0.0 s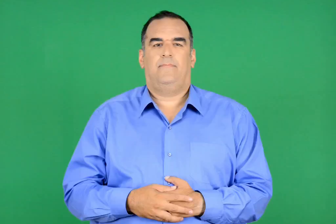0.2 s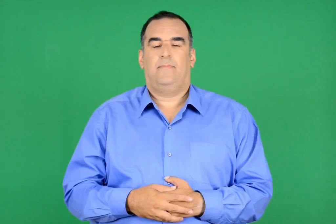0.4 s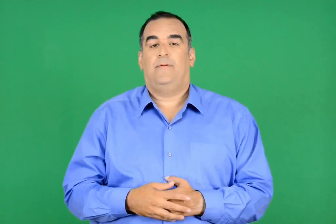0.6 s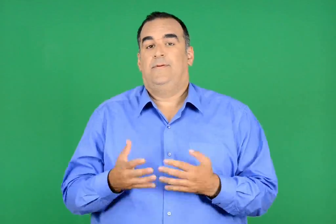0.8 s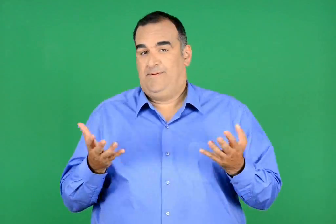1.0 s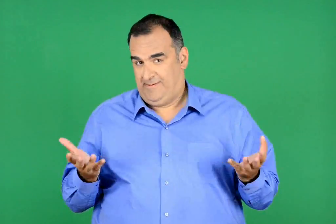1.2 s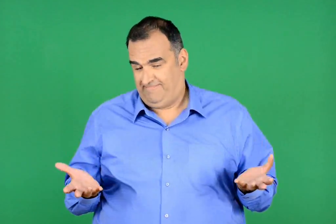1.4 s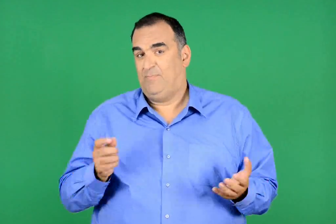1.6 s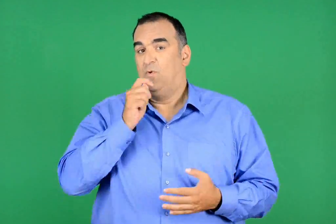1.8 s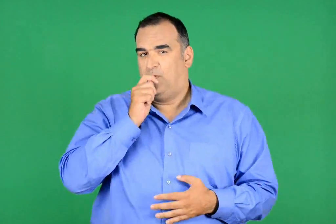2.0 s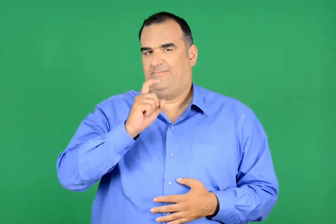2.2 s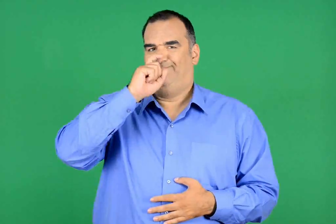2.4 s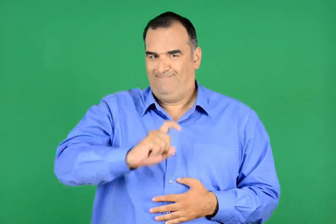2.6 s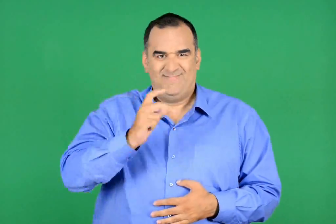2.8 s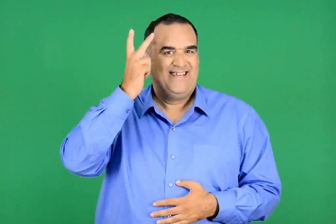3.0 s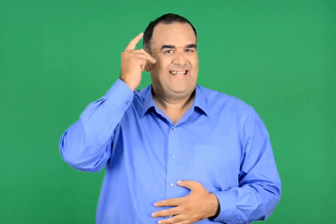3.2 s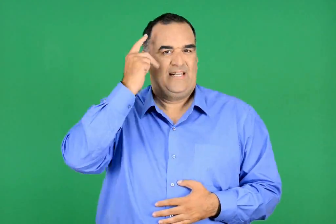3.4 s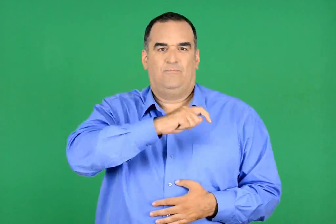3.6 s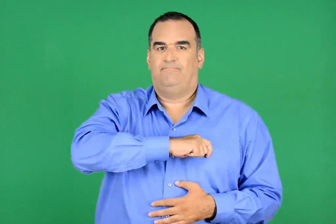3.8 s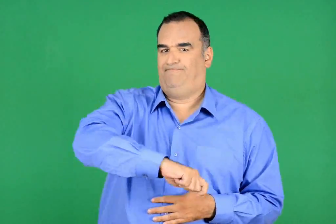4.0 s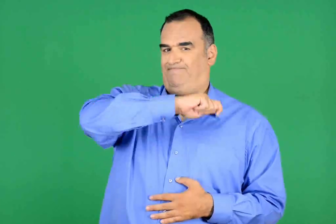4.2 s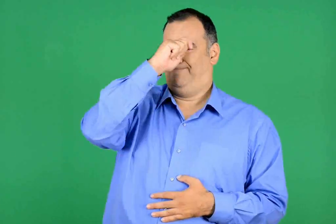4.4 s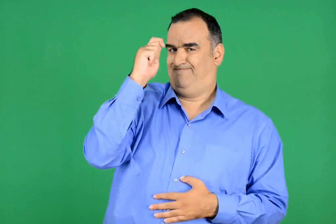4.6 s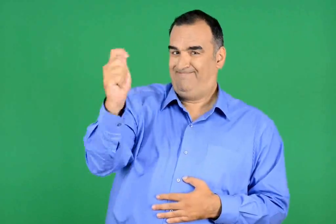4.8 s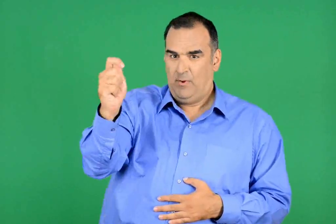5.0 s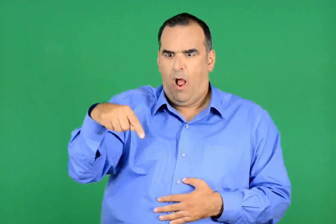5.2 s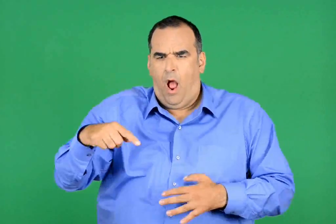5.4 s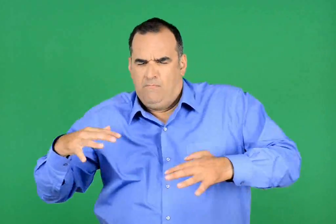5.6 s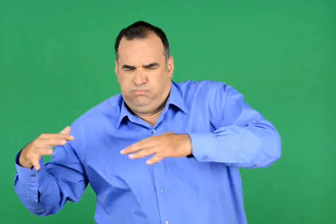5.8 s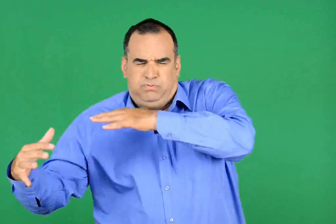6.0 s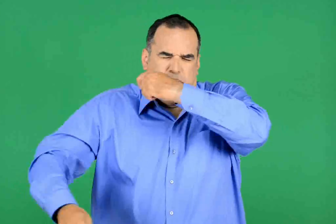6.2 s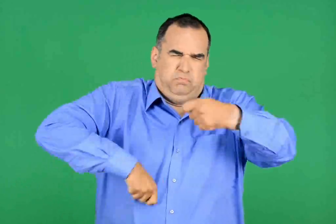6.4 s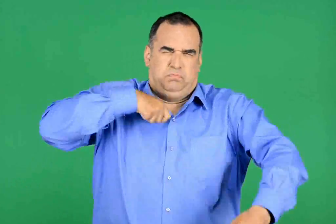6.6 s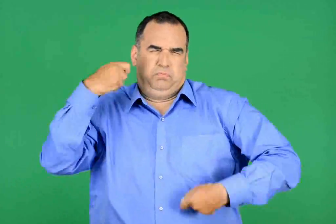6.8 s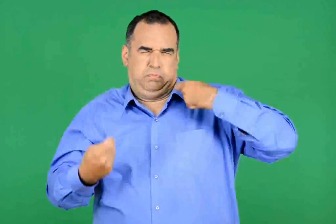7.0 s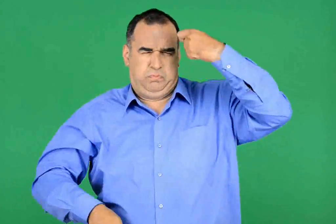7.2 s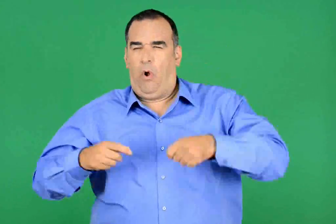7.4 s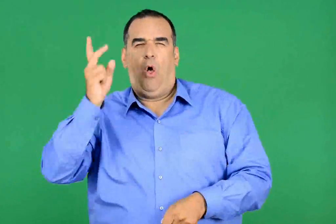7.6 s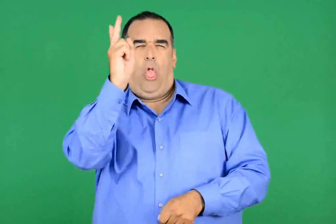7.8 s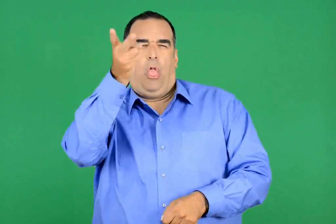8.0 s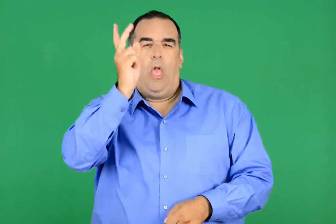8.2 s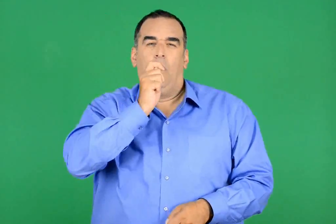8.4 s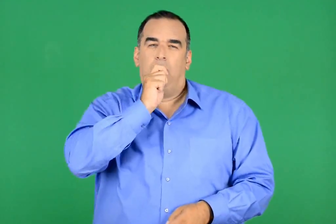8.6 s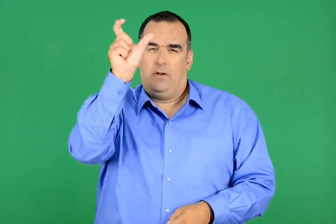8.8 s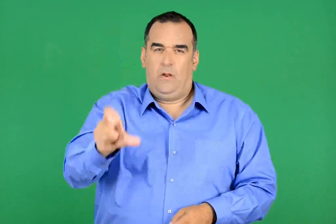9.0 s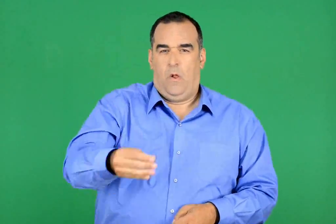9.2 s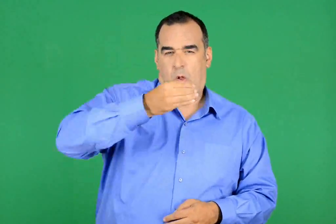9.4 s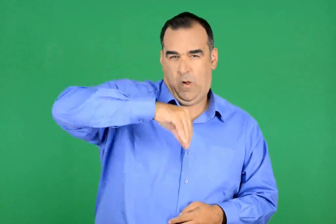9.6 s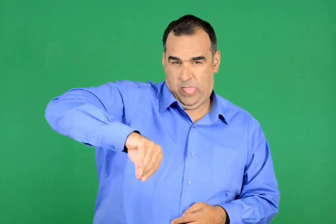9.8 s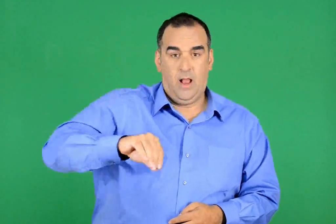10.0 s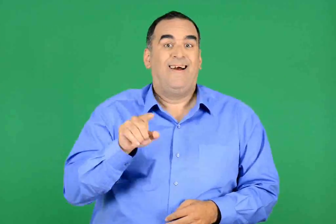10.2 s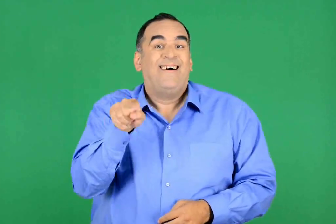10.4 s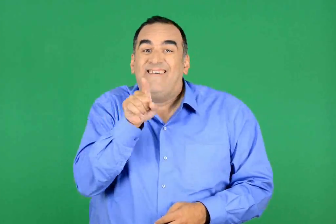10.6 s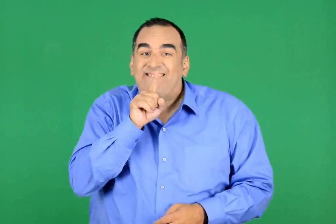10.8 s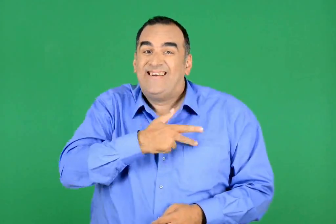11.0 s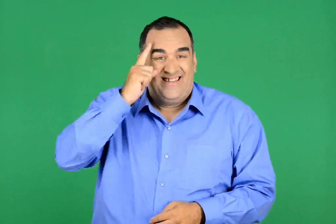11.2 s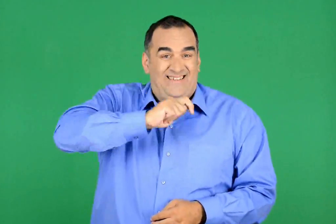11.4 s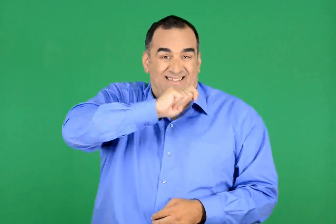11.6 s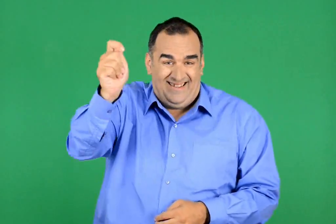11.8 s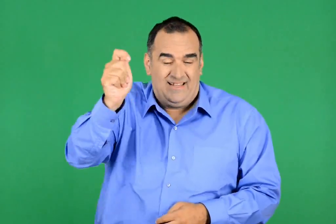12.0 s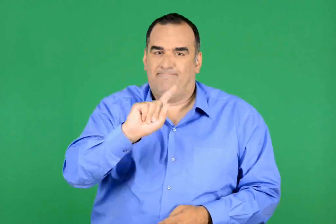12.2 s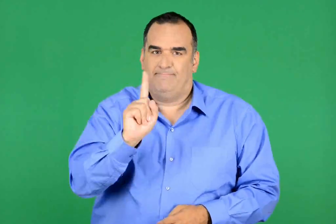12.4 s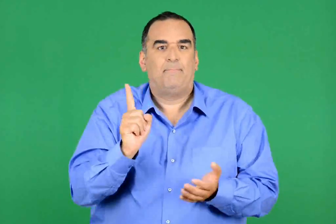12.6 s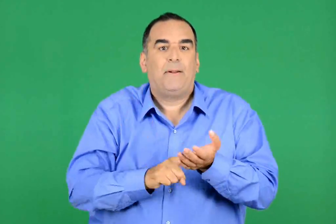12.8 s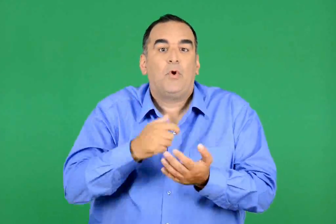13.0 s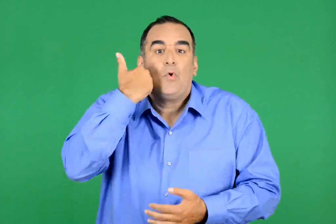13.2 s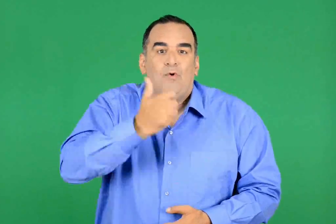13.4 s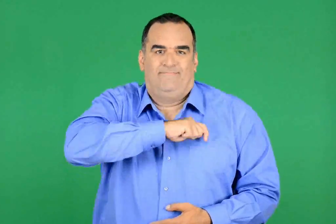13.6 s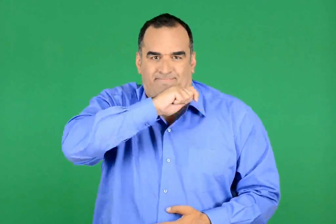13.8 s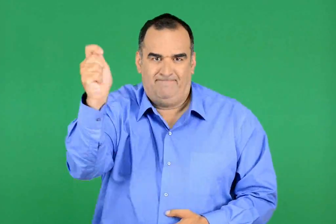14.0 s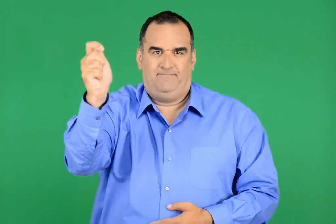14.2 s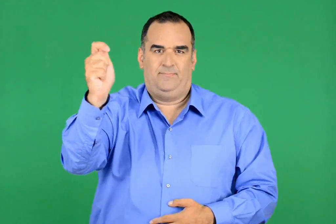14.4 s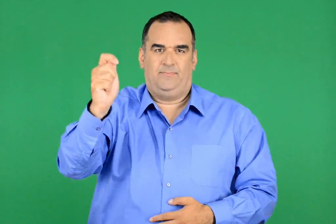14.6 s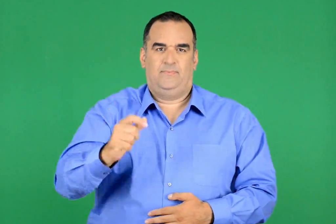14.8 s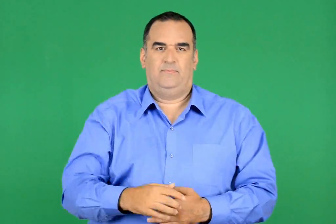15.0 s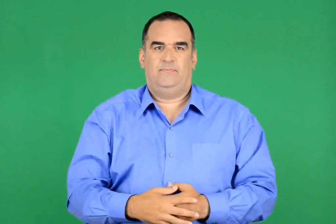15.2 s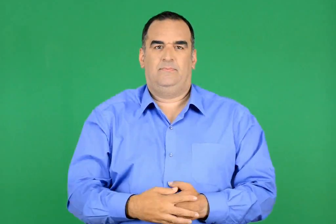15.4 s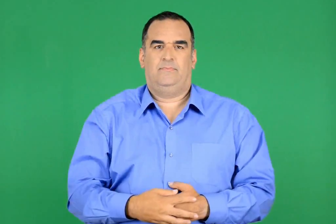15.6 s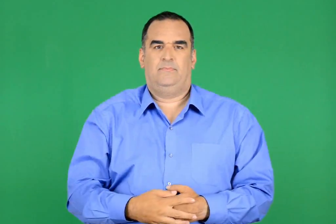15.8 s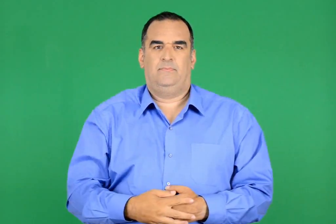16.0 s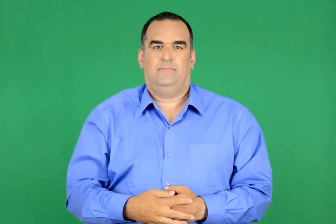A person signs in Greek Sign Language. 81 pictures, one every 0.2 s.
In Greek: και τότε µόνο , ο διαιτητής αναγκάστηκε να του βγάλει κίτρινη κάρτα , µέσα σε θύελλα διαμαρτυριών και φωνές που τον κατηγορούσαν ότι πούλησε το παιχνίδι και ότι έπρεπε να του βγάλει κόκκινη
